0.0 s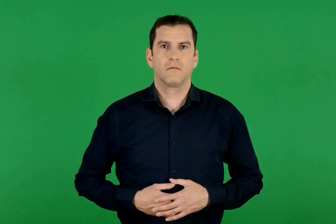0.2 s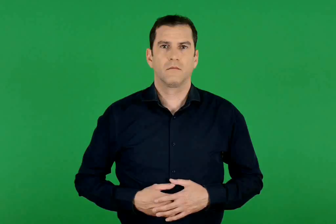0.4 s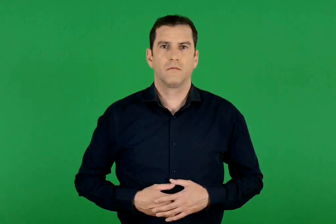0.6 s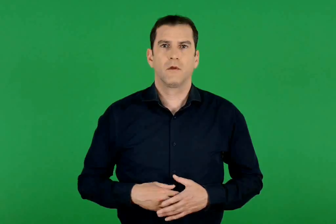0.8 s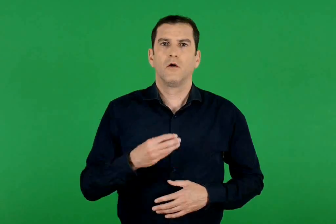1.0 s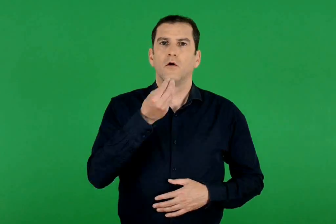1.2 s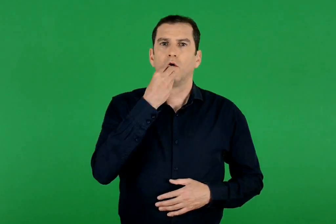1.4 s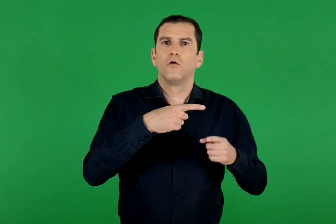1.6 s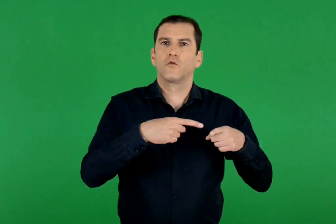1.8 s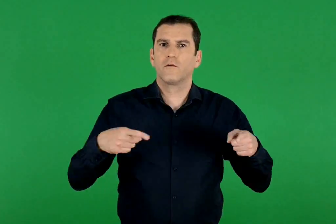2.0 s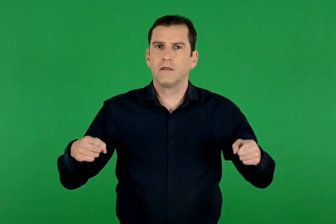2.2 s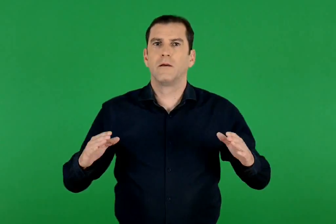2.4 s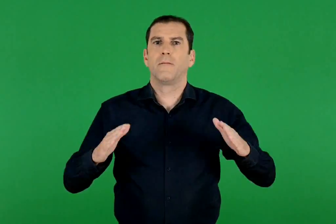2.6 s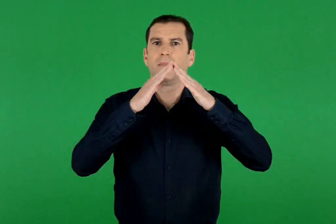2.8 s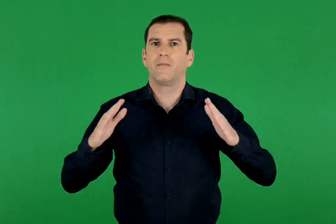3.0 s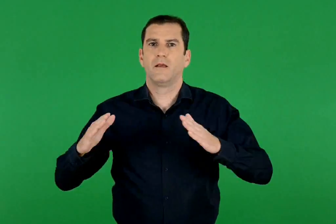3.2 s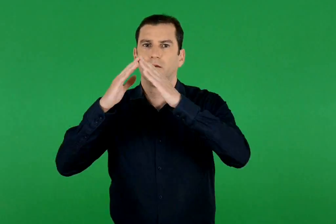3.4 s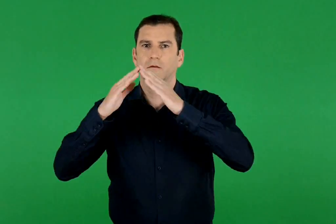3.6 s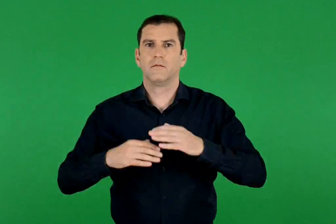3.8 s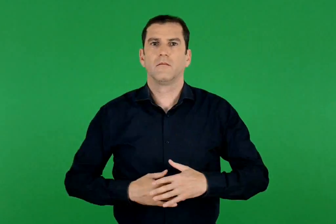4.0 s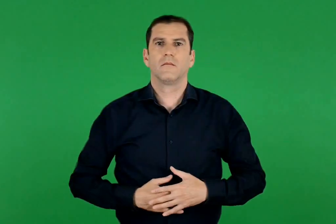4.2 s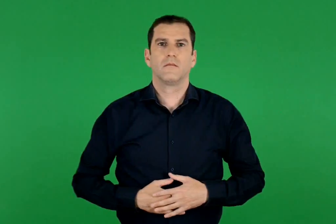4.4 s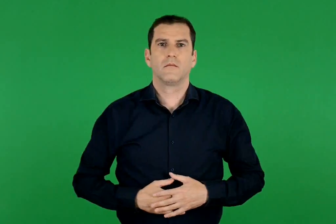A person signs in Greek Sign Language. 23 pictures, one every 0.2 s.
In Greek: τροφικές πυραμίδες
